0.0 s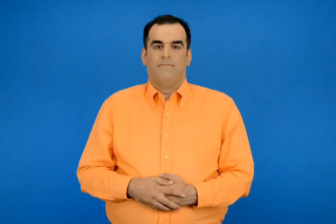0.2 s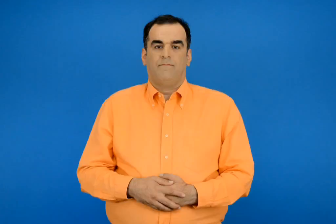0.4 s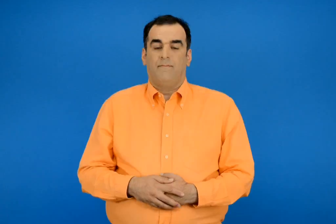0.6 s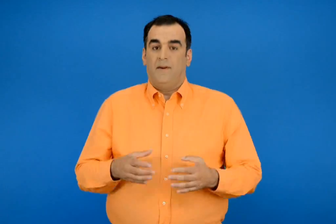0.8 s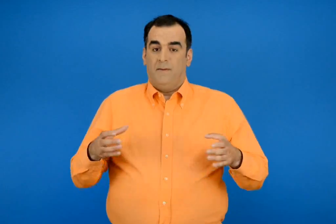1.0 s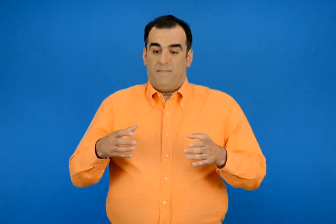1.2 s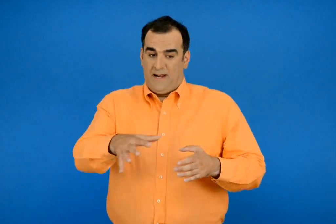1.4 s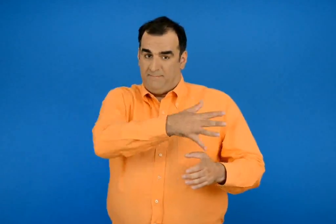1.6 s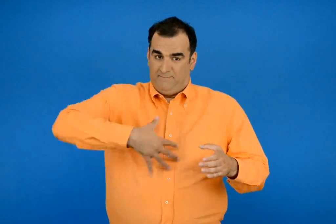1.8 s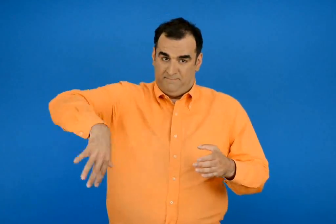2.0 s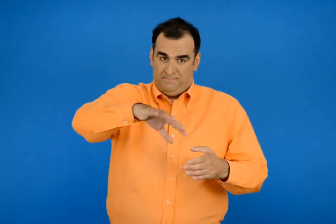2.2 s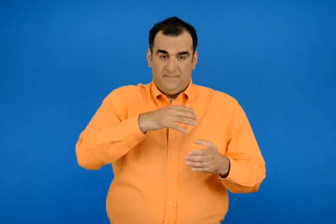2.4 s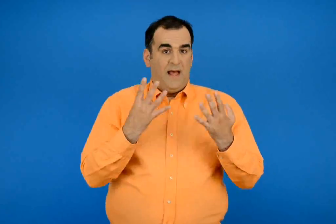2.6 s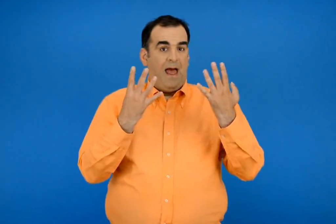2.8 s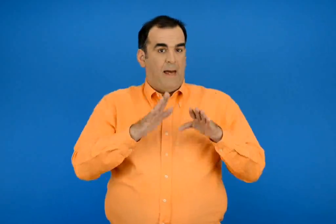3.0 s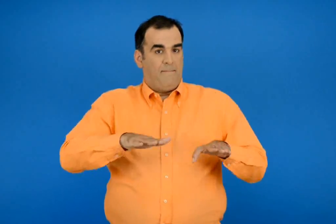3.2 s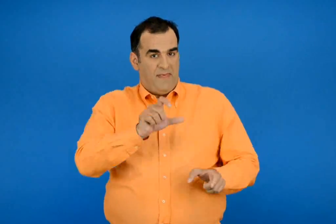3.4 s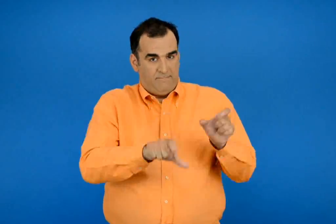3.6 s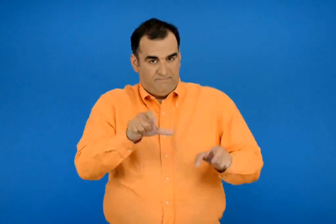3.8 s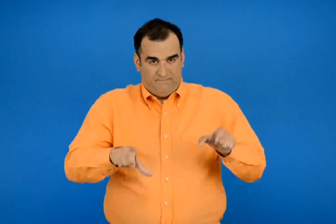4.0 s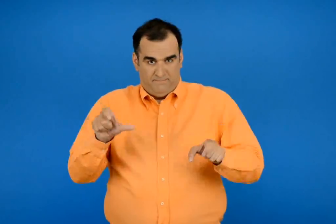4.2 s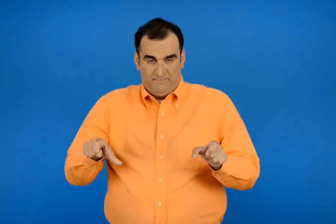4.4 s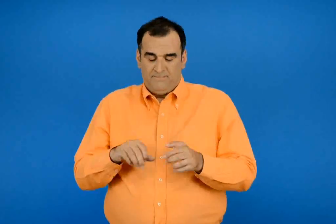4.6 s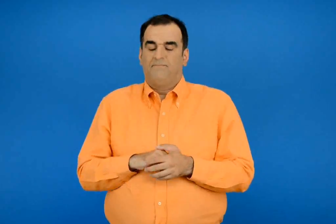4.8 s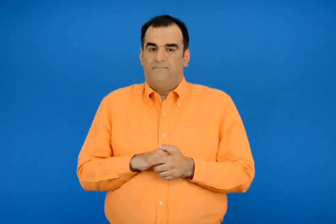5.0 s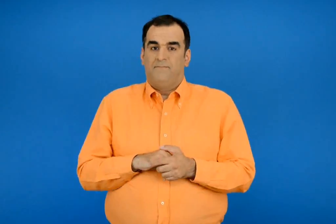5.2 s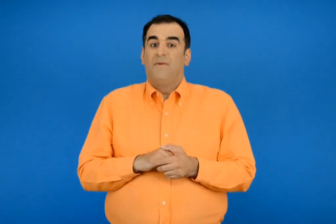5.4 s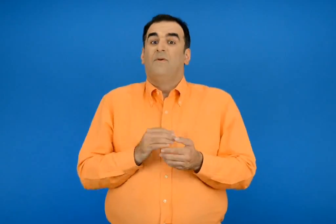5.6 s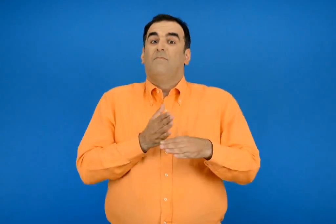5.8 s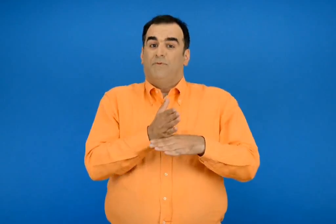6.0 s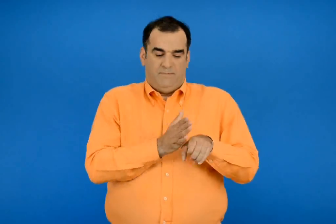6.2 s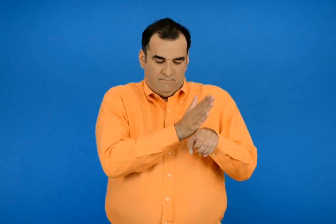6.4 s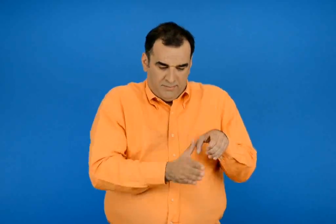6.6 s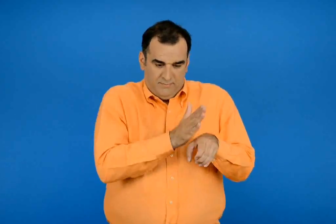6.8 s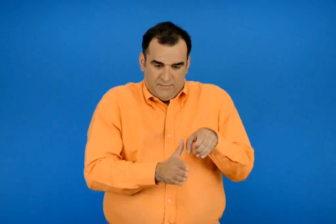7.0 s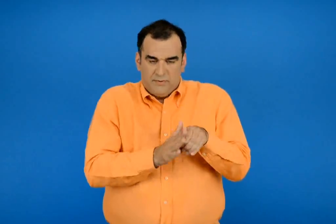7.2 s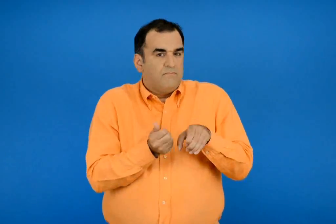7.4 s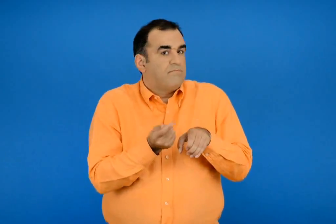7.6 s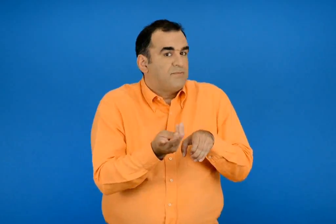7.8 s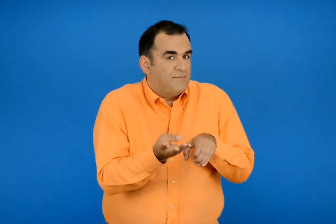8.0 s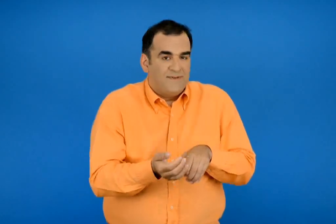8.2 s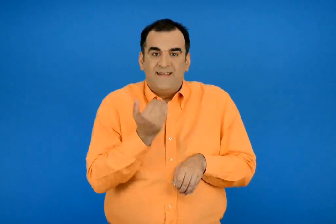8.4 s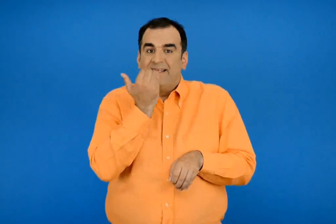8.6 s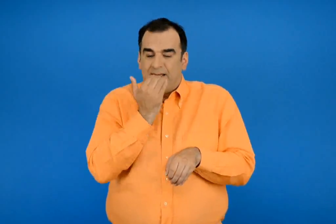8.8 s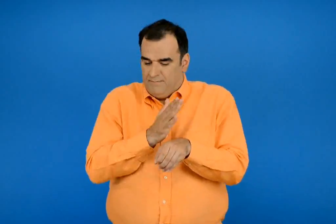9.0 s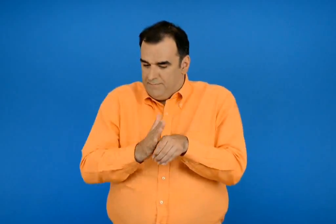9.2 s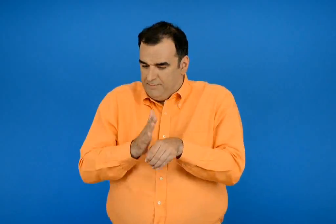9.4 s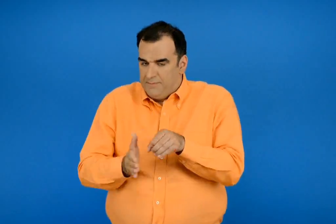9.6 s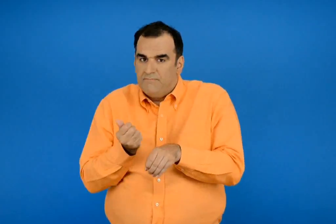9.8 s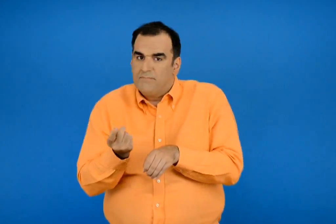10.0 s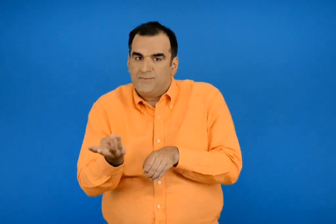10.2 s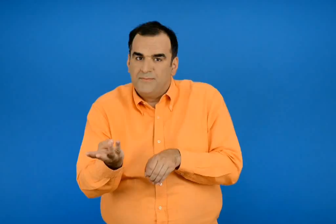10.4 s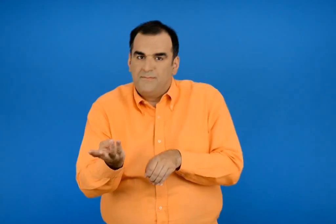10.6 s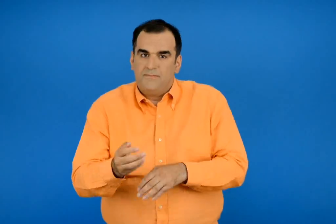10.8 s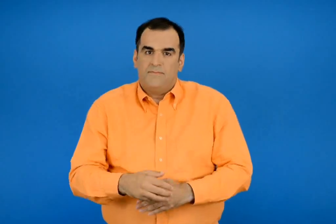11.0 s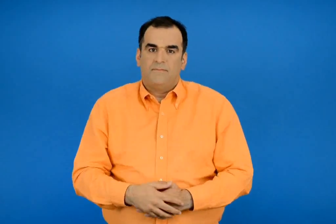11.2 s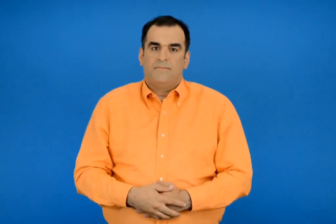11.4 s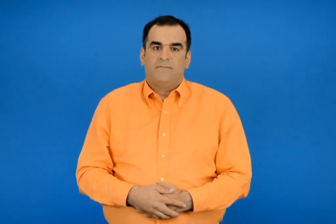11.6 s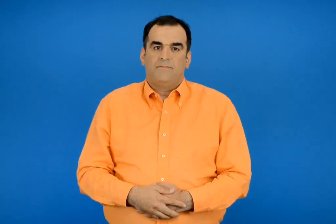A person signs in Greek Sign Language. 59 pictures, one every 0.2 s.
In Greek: είμαστε 9 παιδιά στην παρέα μας πόσες φέτες ψωμί και πόσες φέτες τυρί χρειαζόμαστε για να φτιάξουμε
